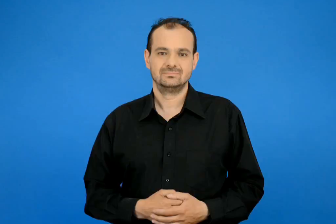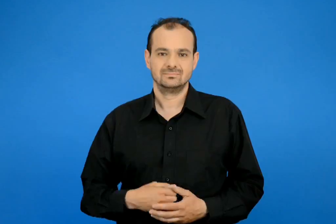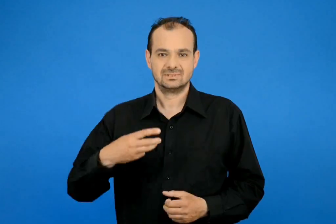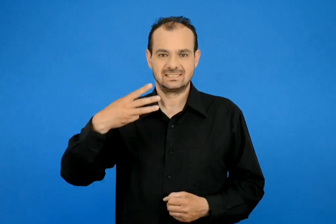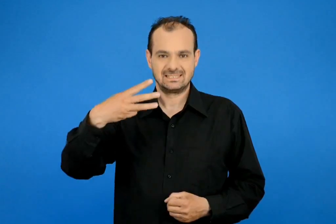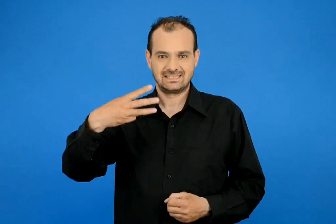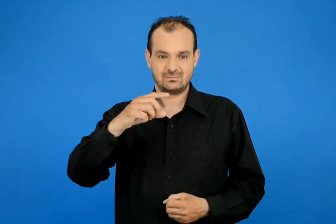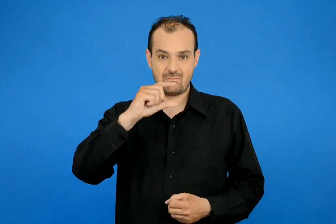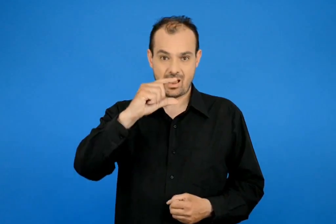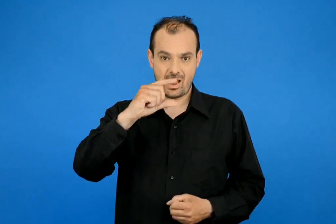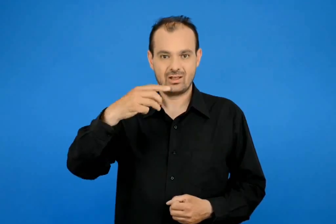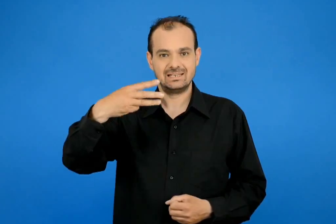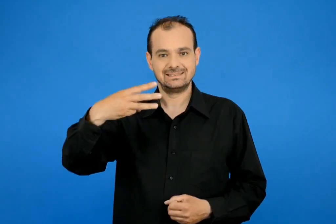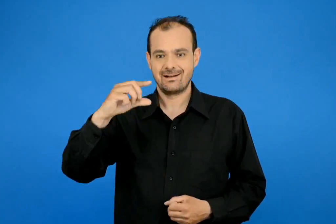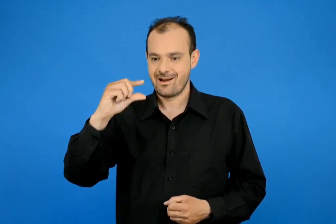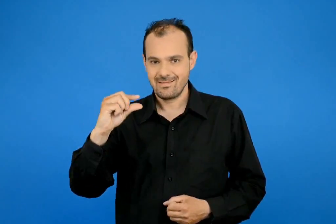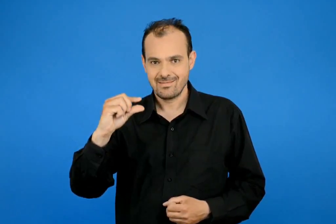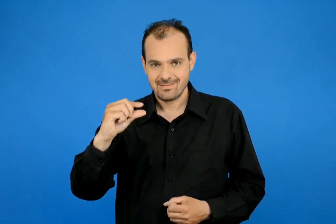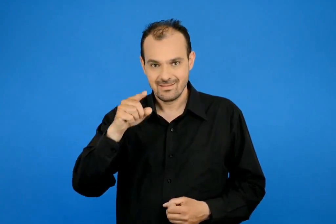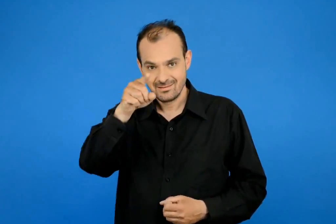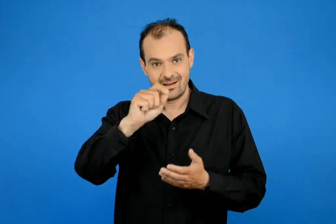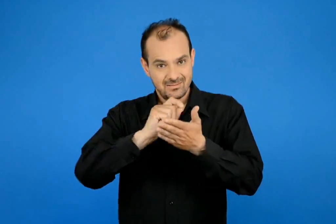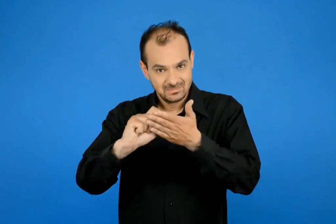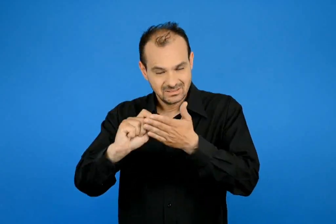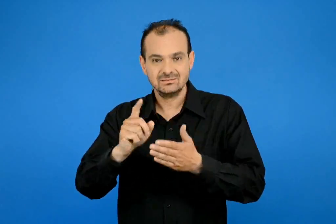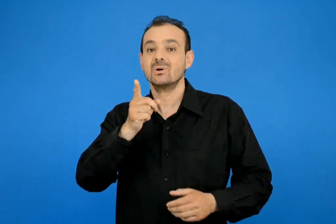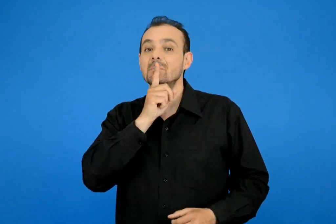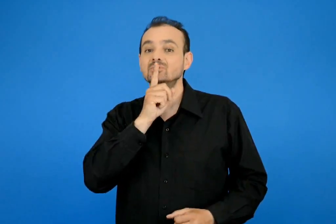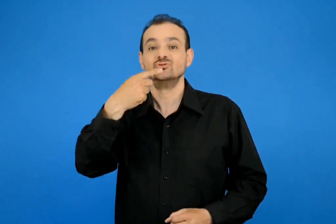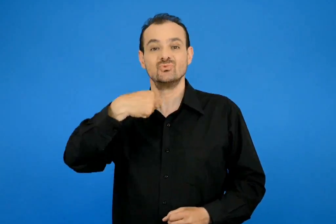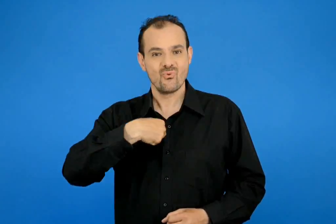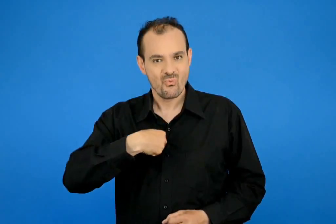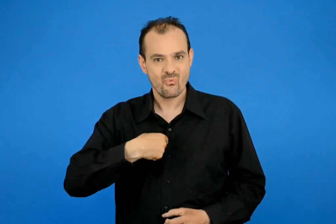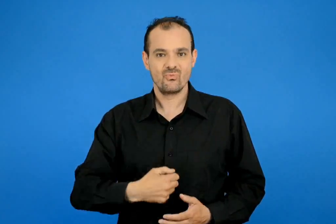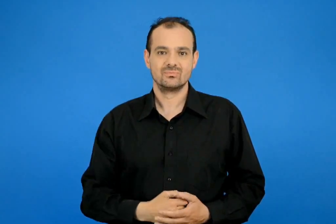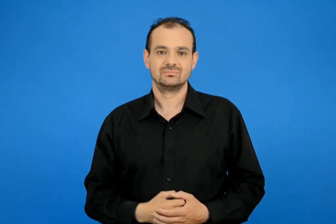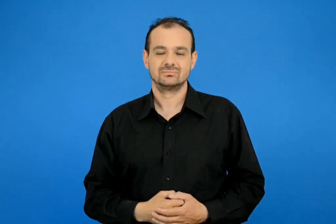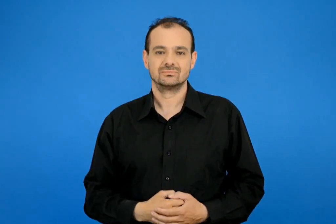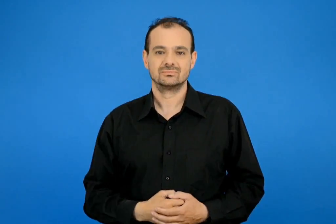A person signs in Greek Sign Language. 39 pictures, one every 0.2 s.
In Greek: γράψε ξ ξ όπως εγώ
